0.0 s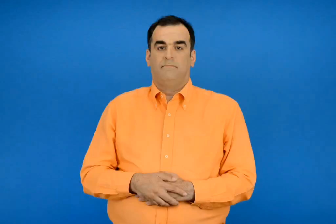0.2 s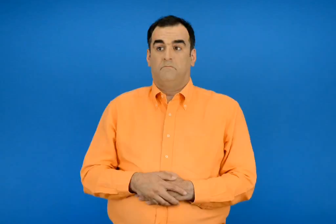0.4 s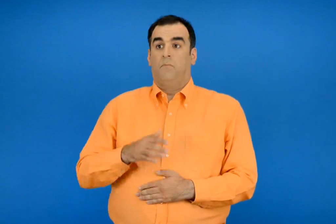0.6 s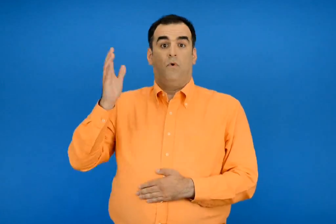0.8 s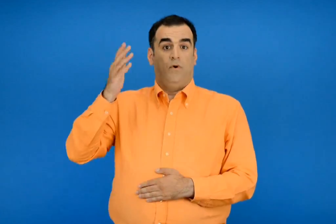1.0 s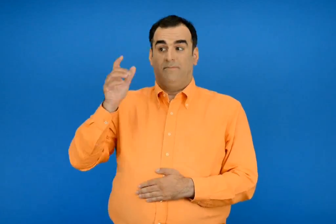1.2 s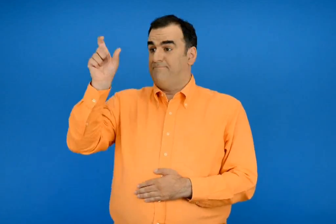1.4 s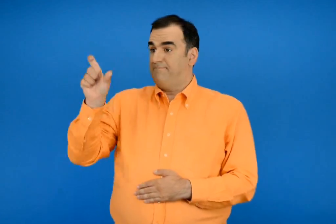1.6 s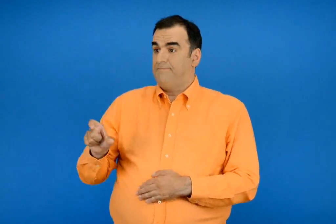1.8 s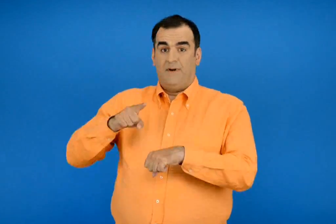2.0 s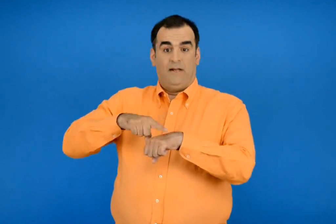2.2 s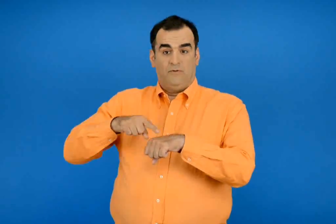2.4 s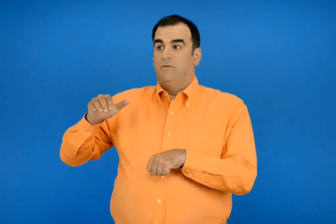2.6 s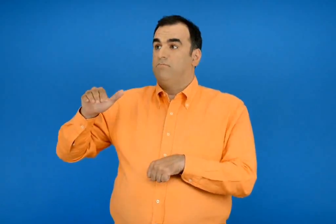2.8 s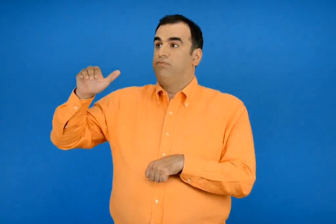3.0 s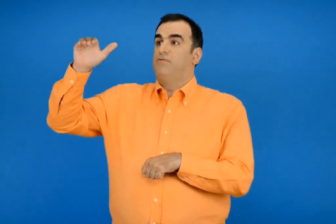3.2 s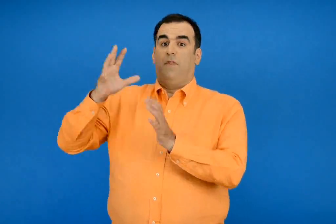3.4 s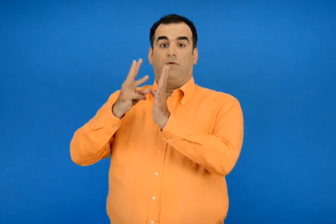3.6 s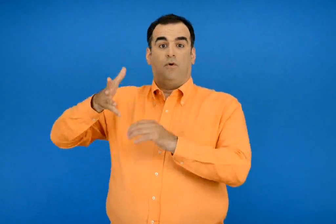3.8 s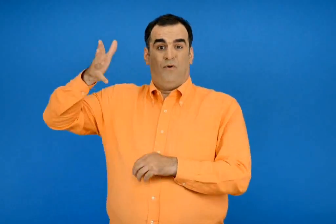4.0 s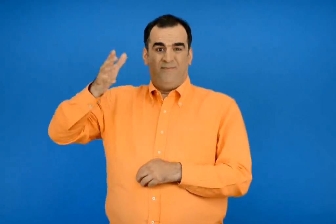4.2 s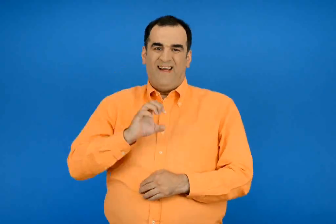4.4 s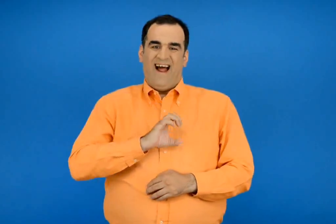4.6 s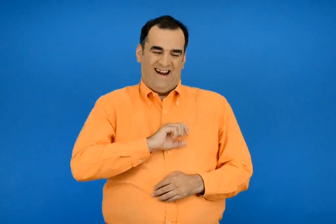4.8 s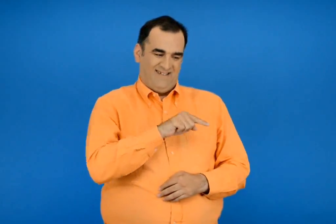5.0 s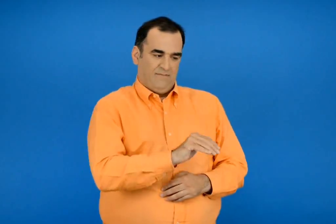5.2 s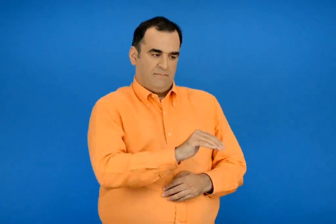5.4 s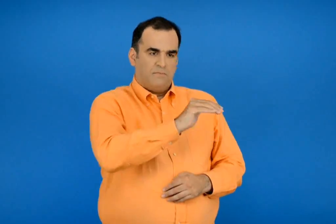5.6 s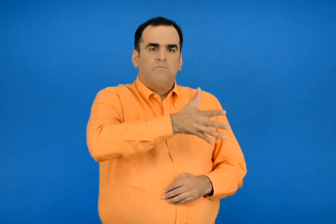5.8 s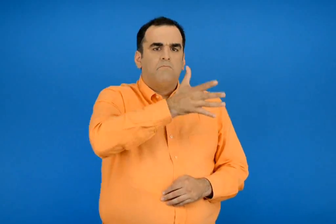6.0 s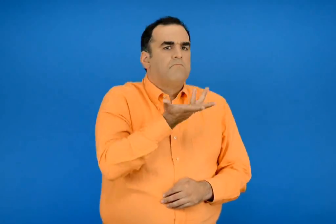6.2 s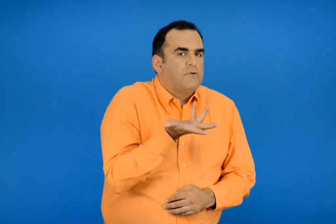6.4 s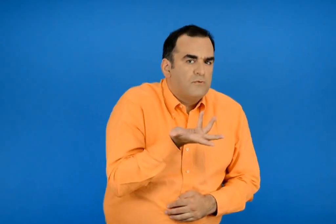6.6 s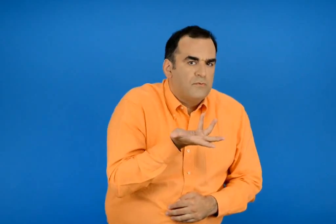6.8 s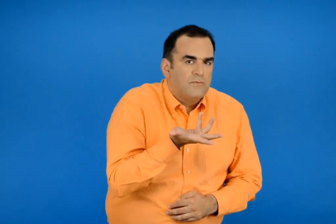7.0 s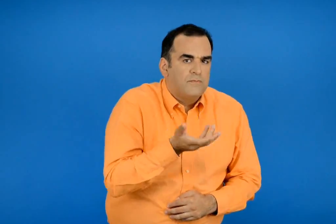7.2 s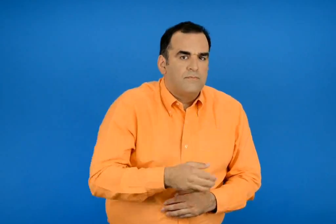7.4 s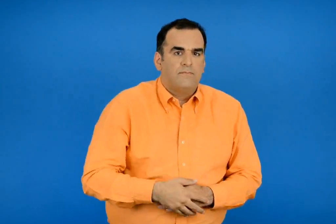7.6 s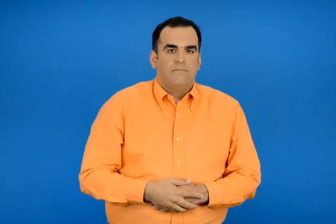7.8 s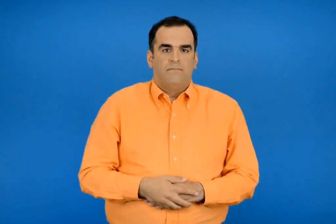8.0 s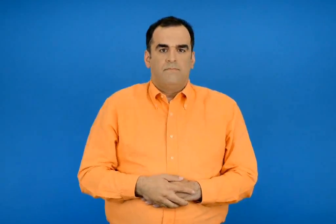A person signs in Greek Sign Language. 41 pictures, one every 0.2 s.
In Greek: ποσών χρονών θα είναι η ελένη όταν ο νίκος θα είναι 18 χρονών ;
